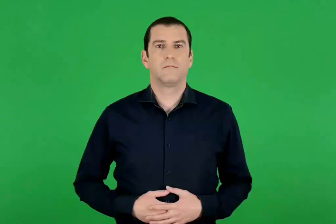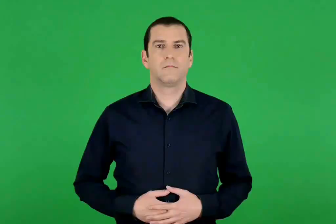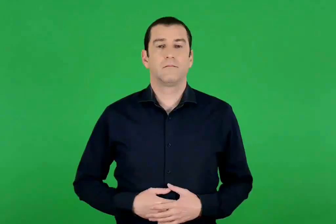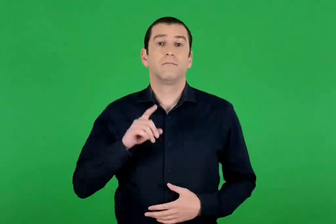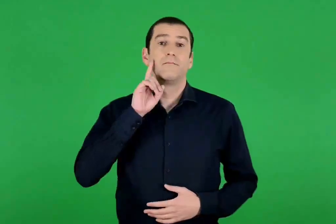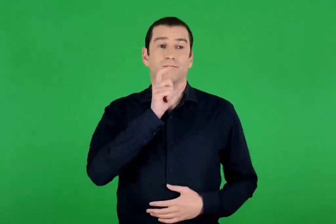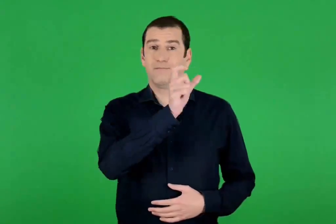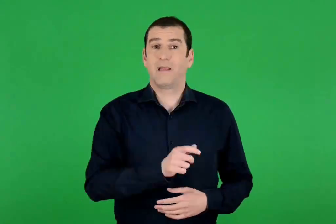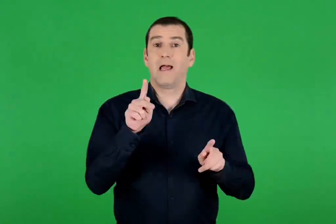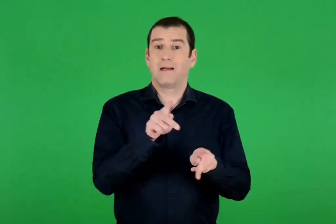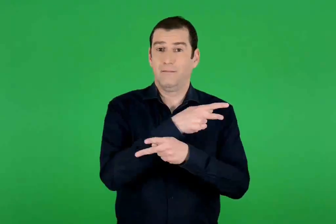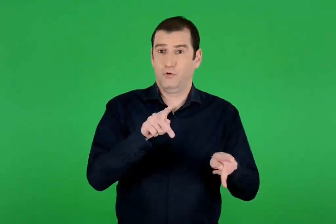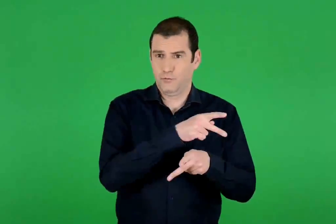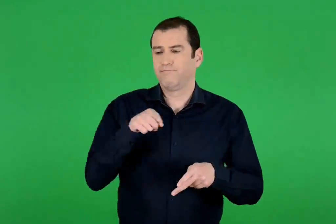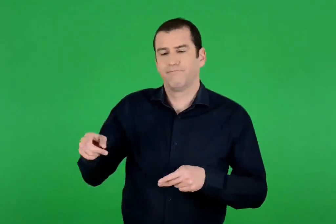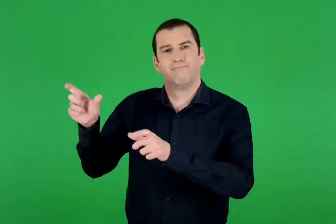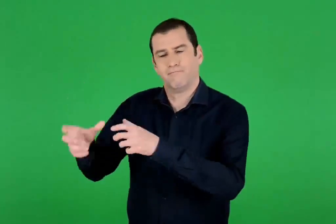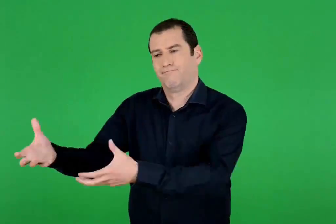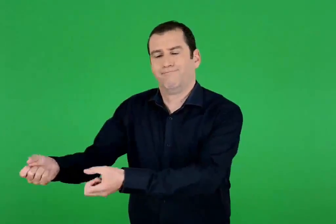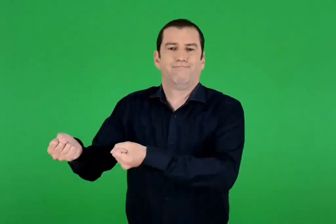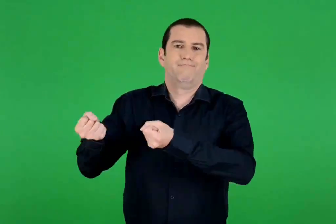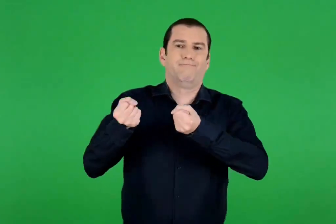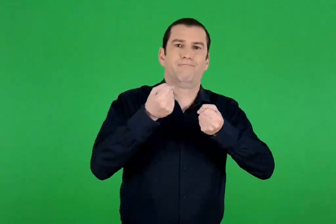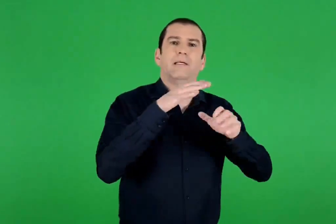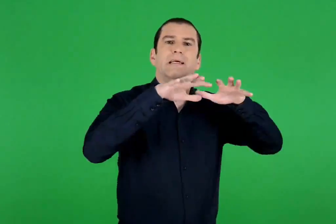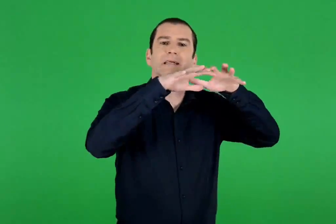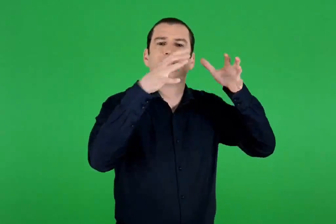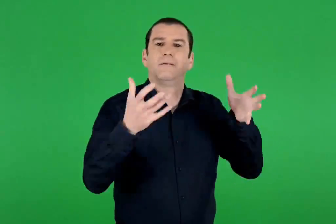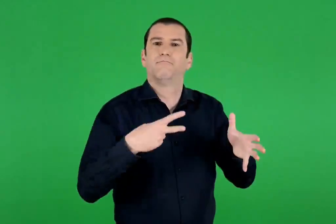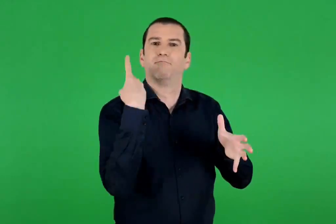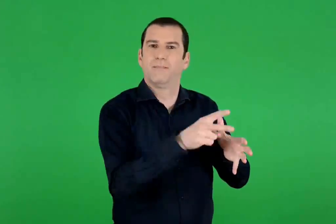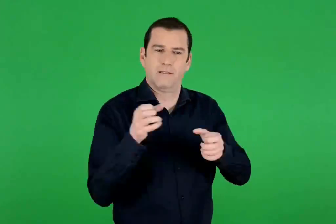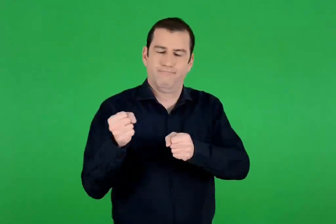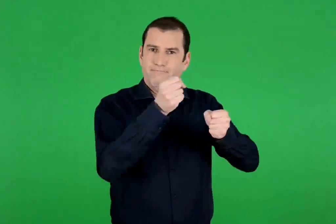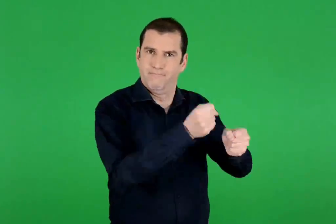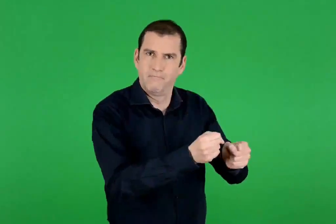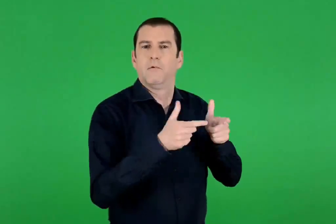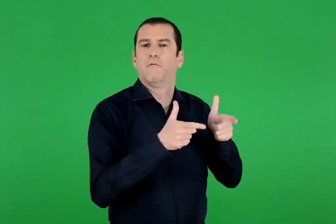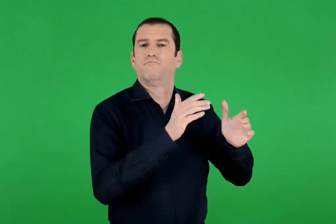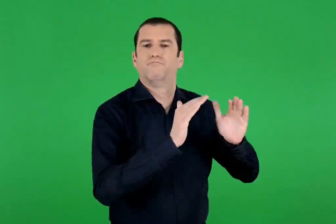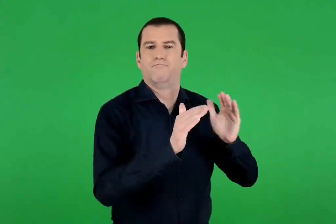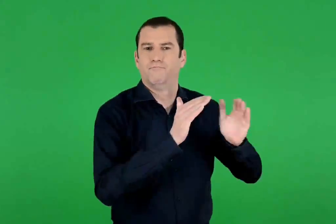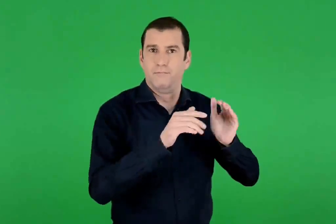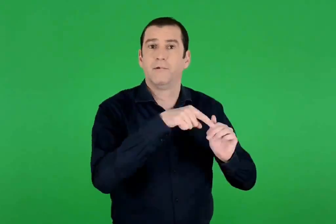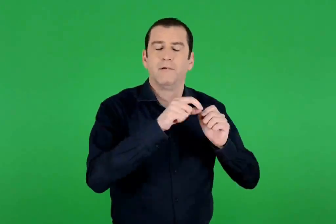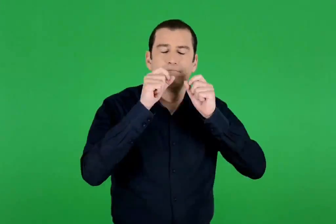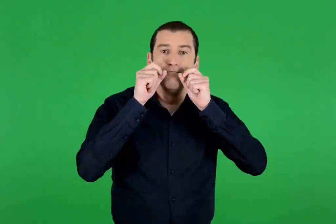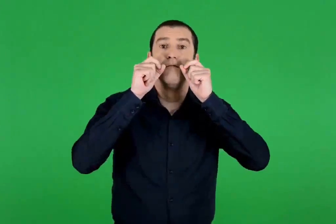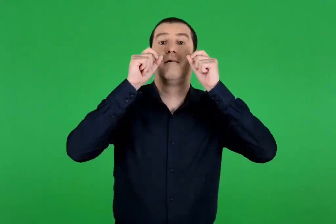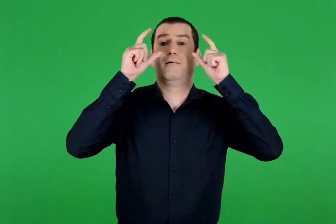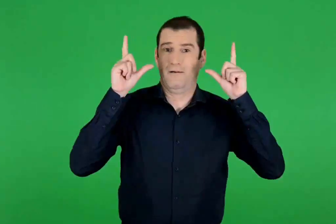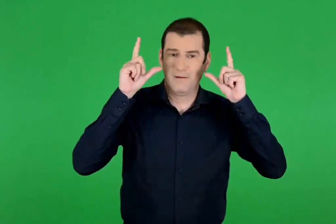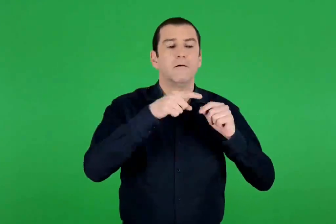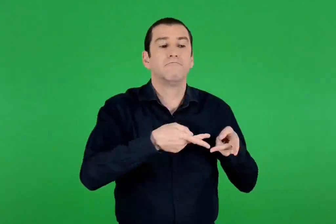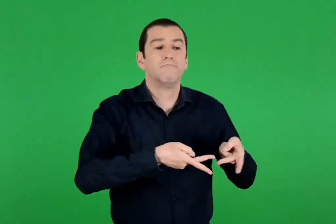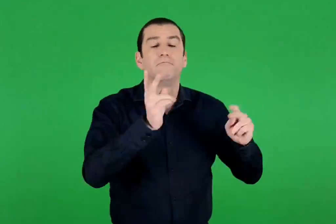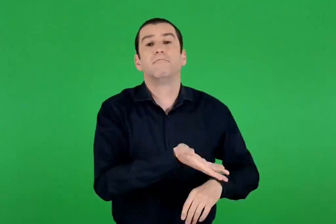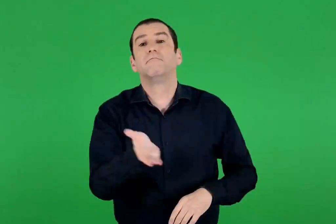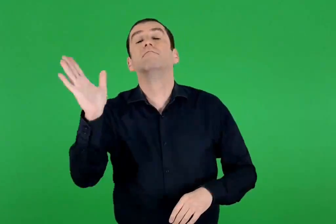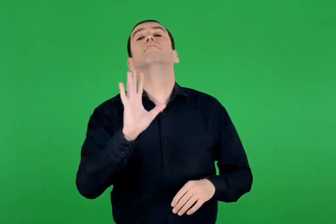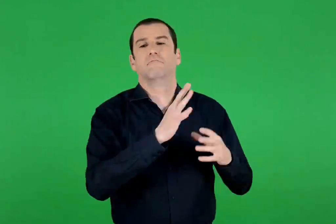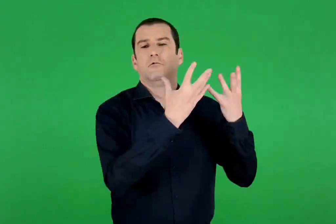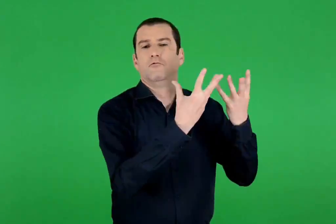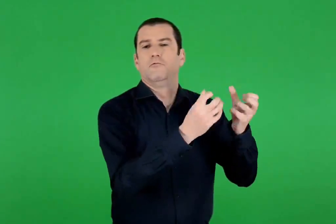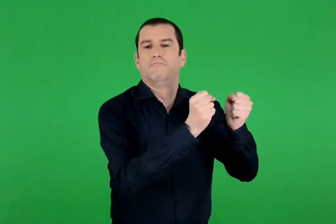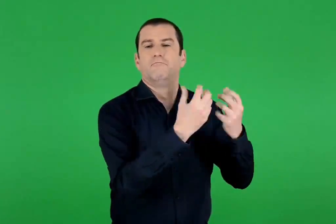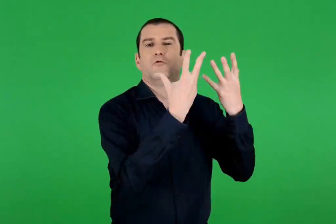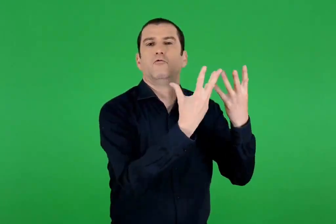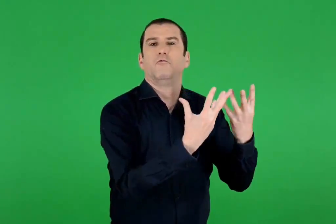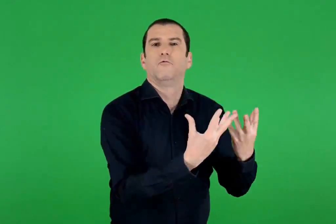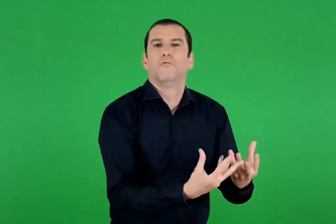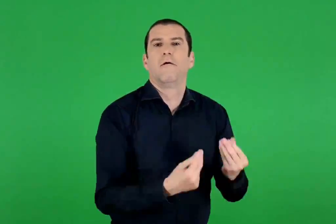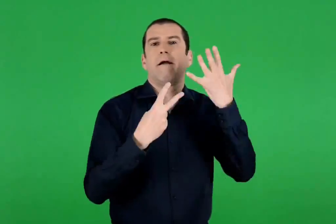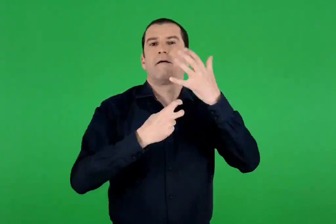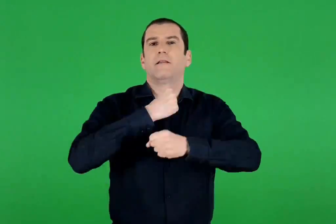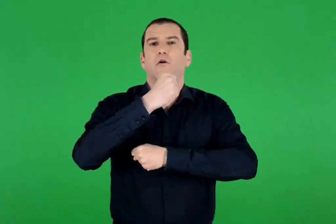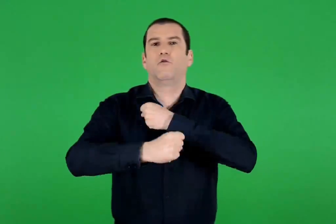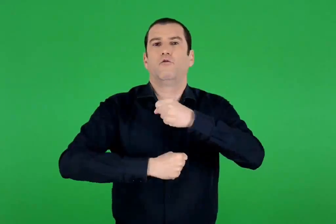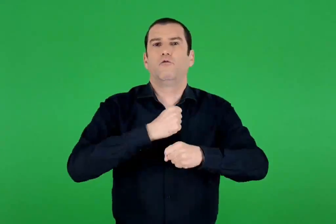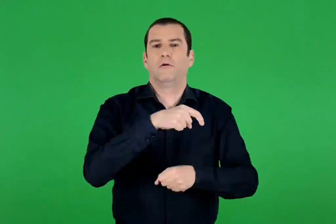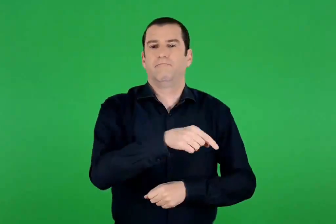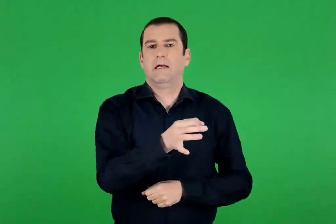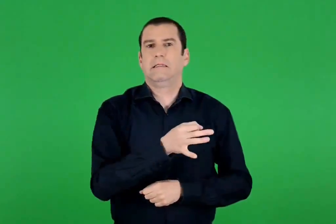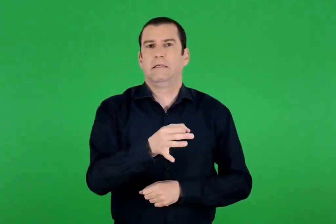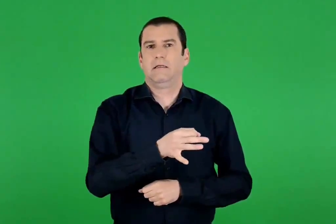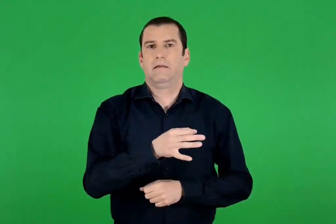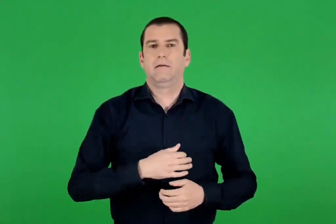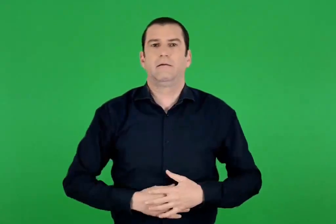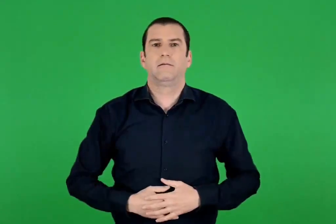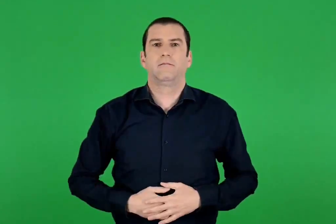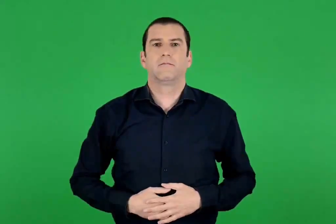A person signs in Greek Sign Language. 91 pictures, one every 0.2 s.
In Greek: η καλυψώ τον πήρε στη σπηλιά της και τον φρόντισε. όταν συνήλθε , όμως , δεν τον άφηνε να φύγει. επτά ολόκληρα χρόνια τον κράτησε στο νησί της
